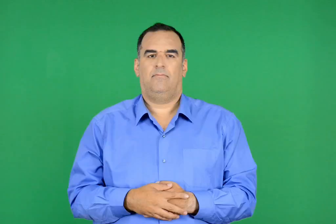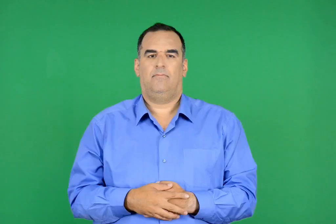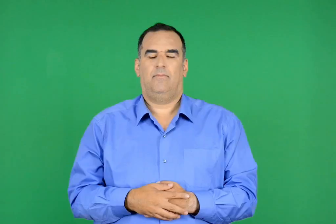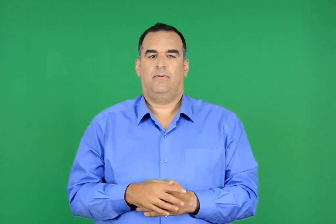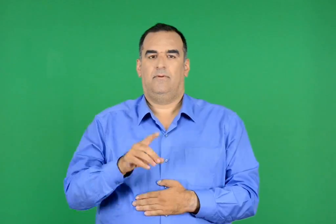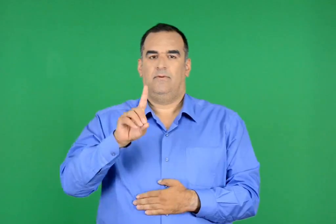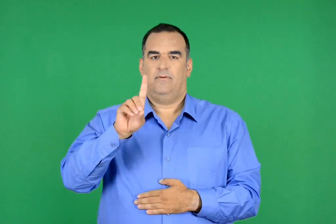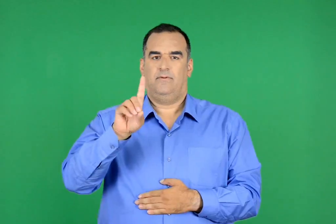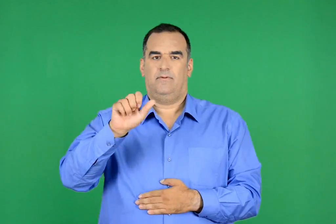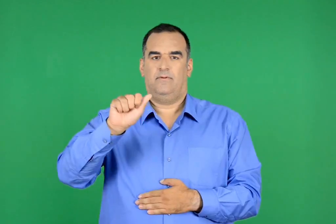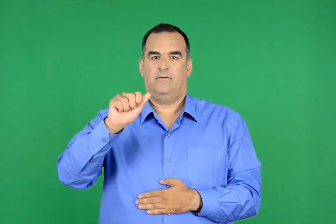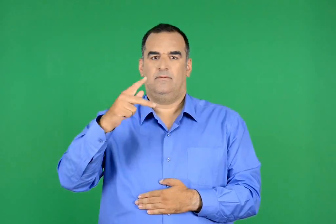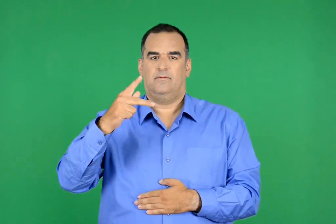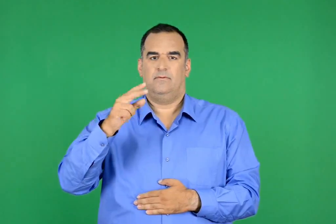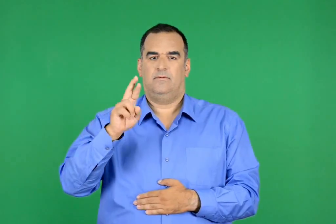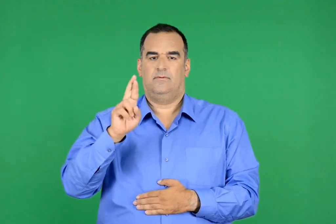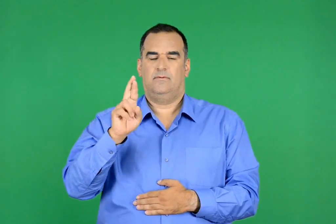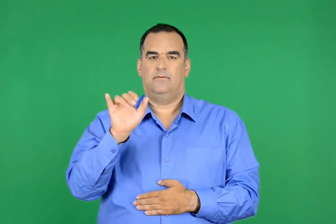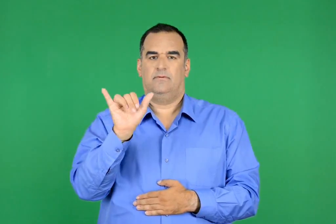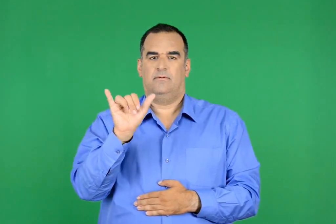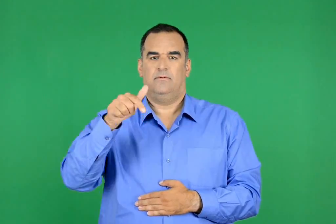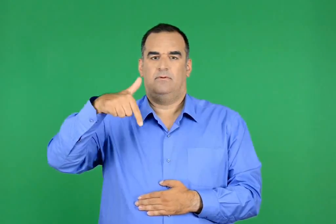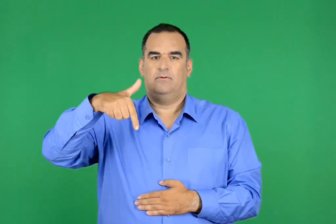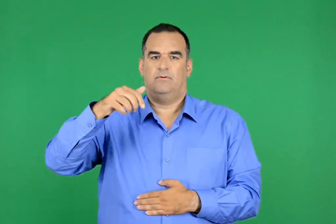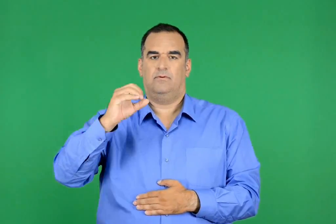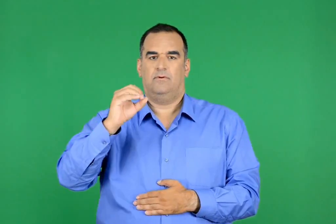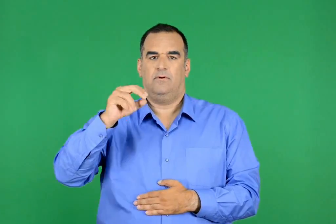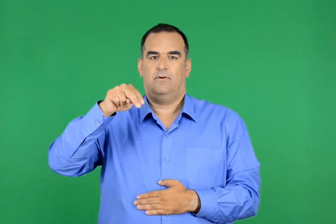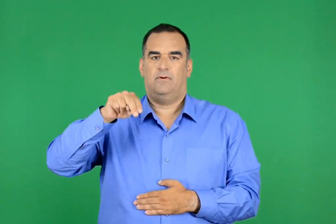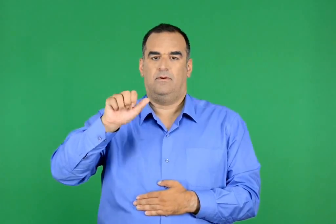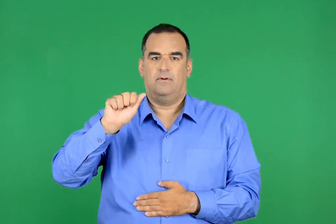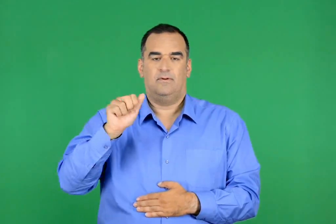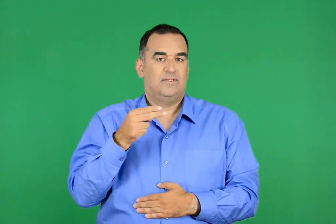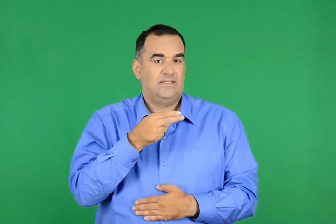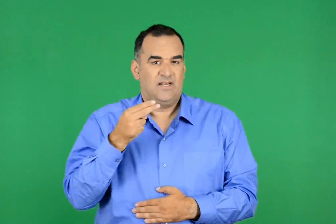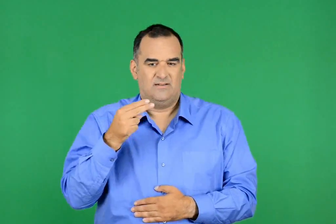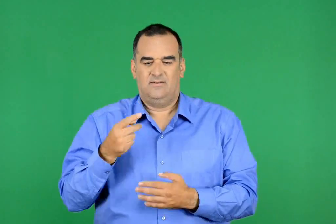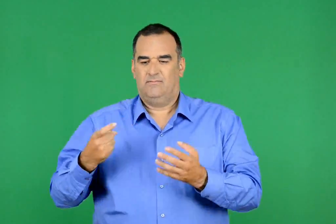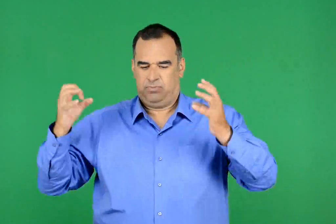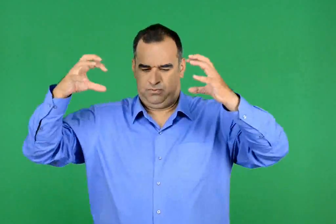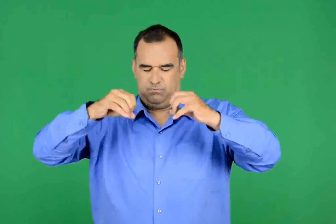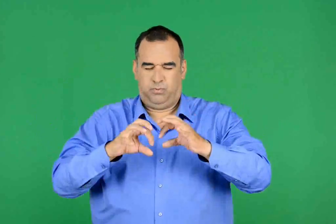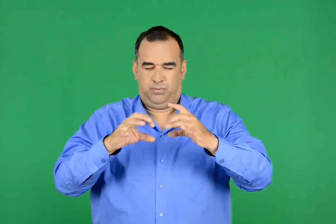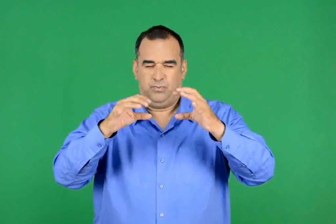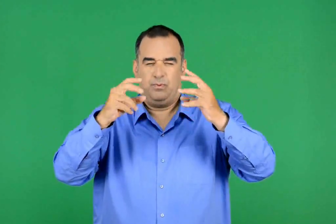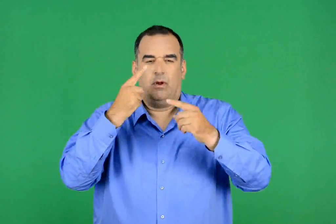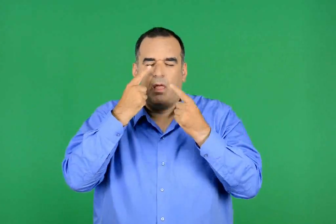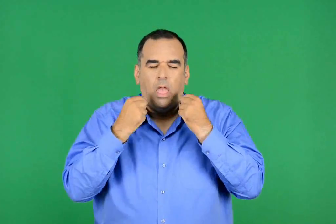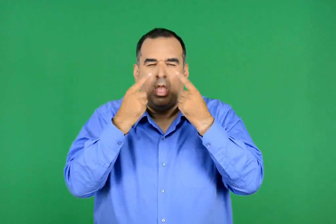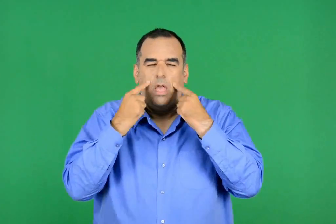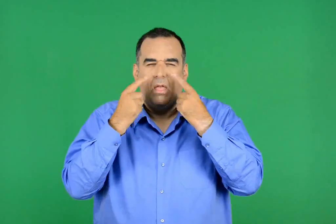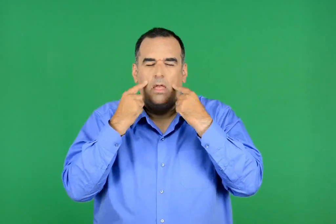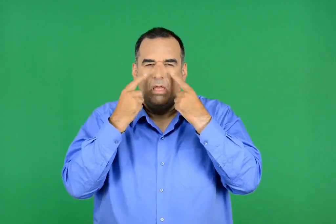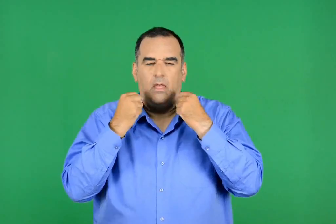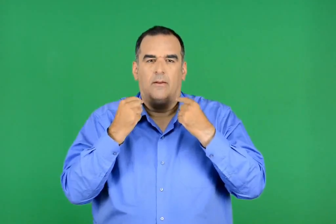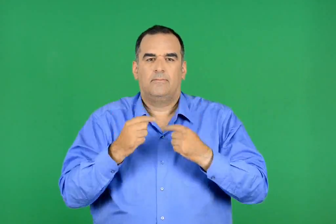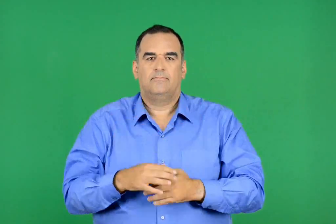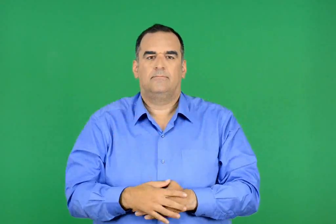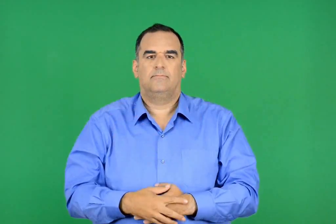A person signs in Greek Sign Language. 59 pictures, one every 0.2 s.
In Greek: δακρυγόνα αέρια που προκαλούν δάκρυα
